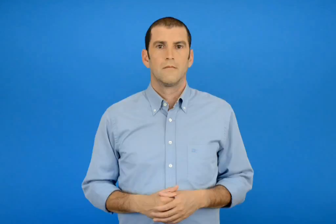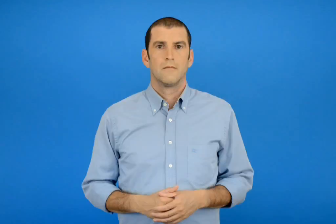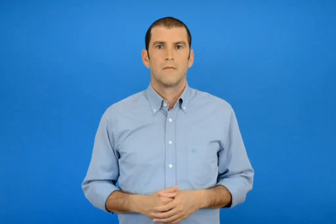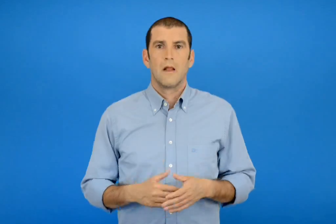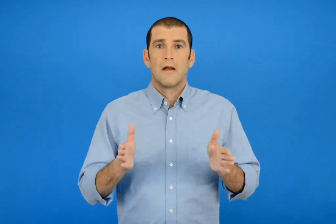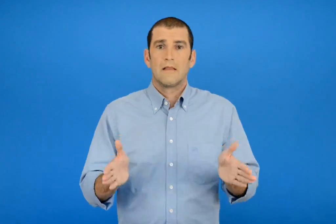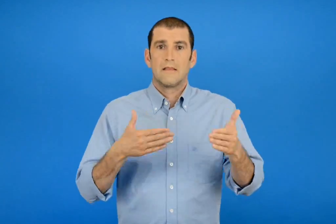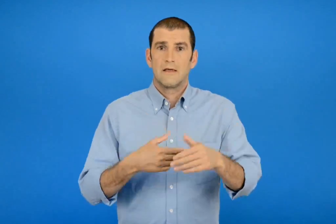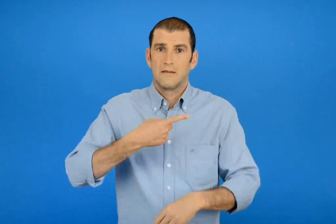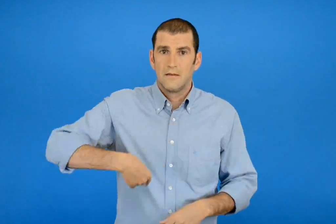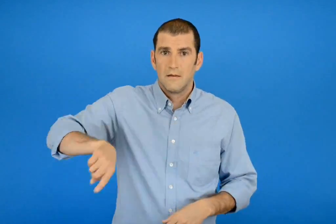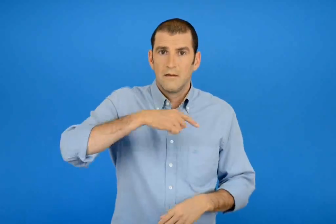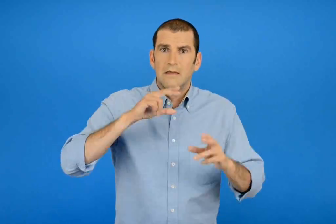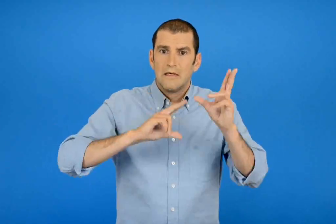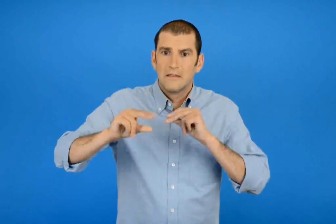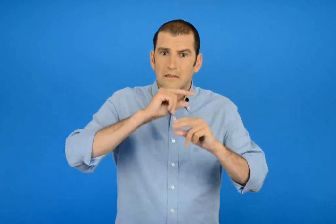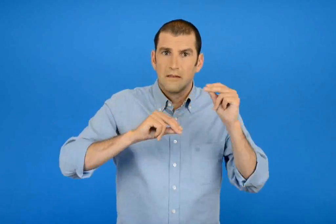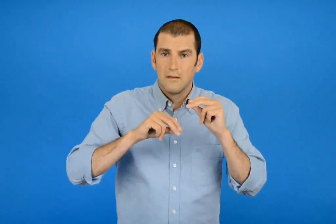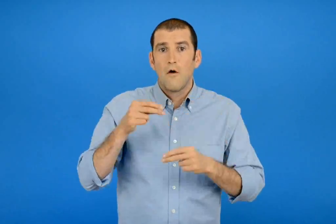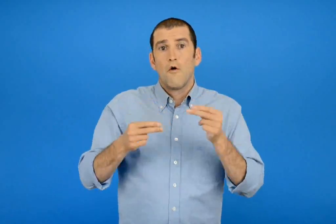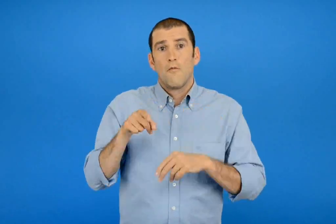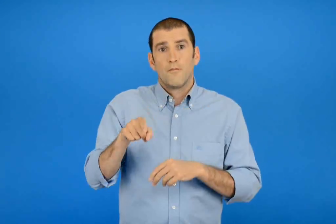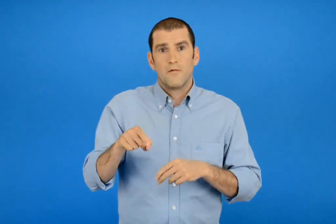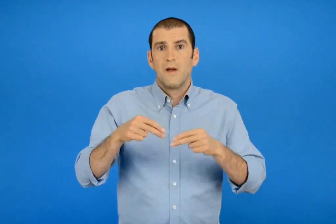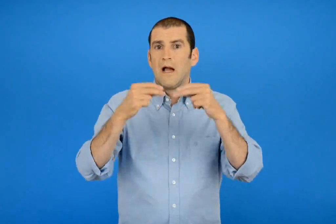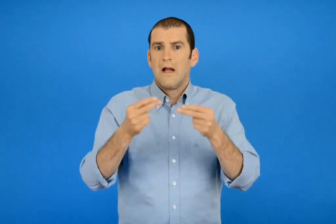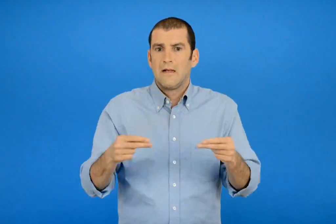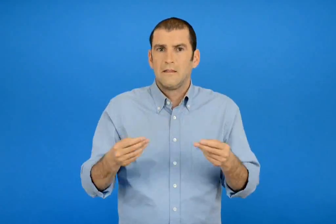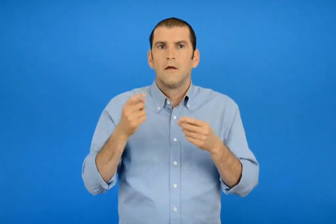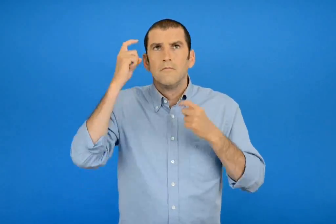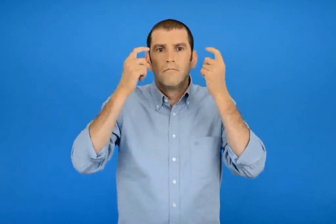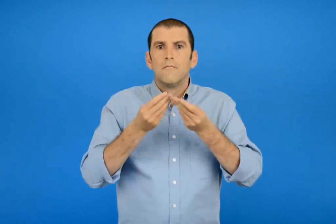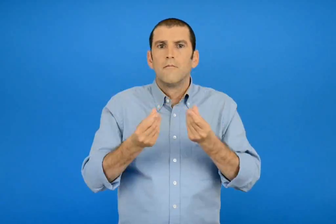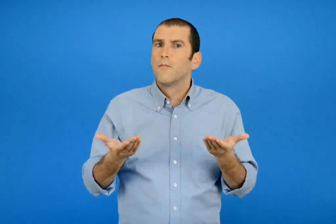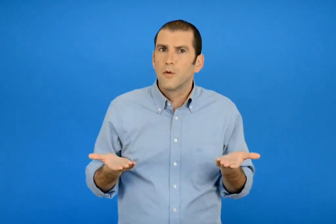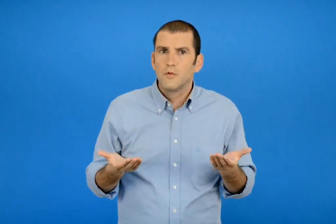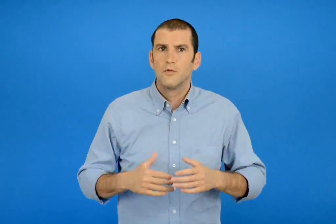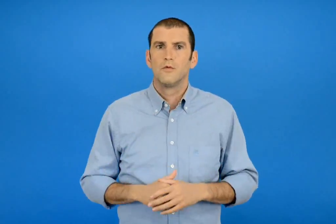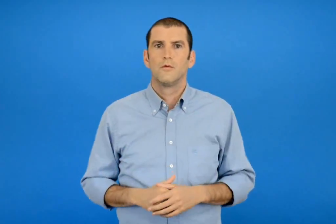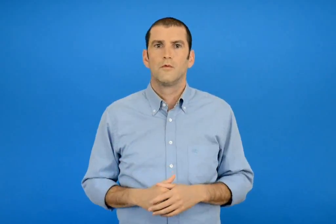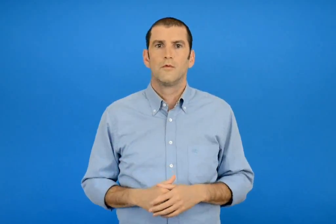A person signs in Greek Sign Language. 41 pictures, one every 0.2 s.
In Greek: συζητάμε στην τάξη πως σκεφτήκαμε για να λύσουμε το πρόβλημα
